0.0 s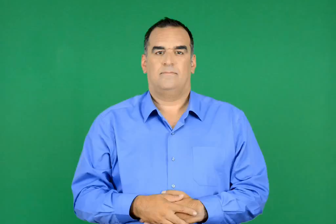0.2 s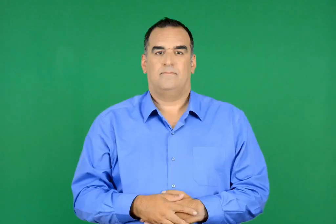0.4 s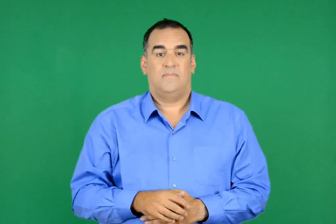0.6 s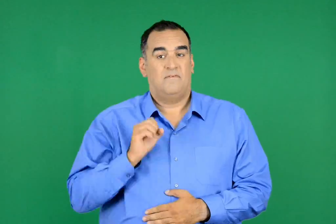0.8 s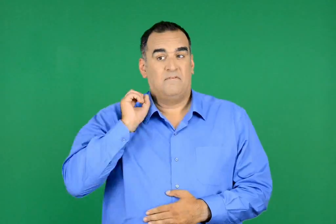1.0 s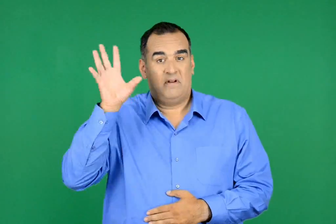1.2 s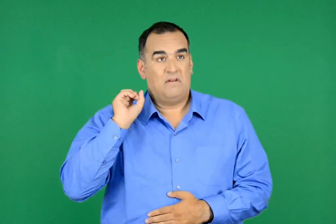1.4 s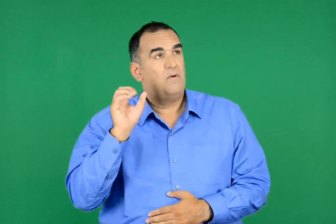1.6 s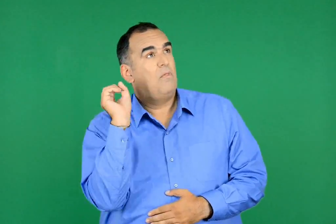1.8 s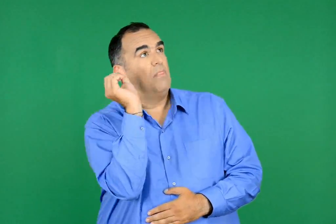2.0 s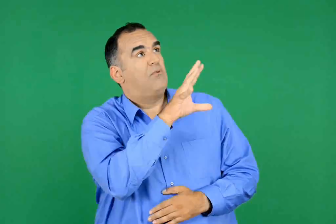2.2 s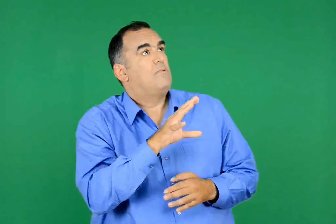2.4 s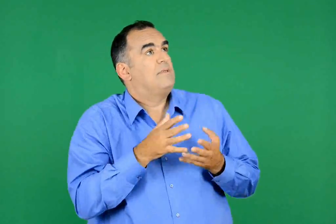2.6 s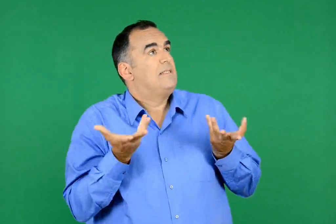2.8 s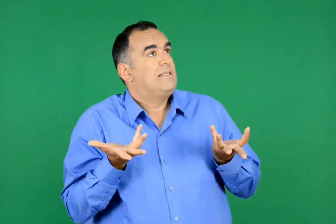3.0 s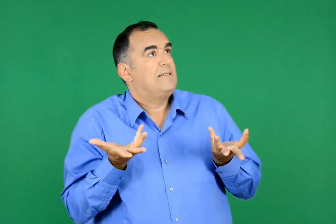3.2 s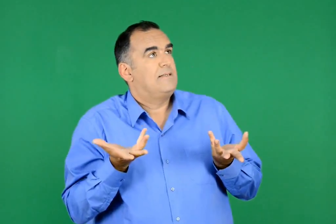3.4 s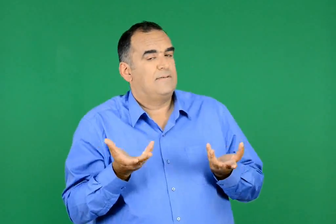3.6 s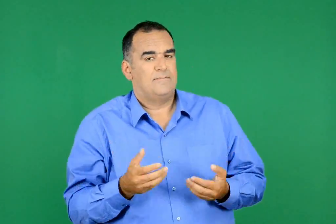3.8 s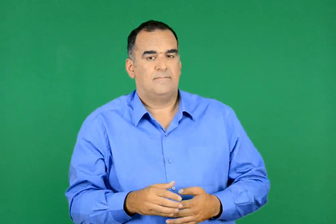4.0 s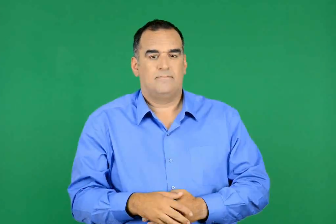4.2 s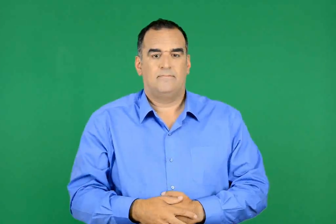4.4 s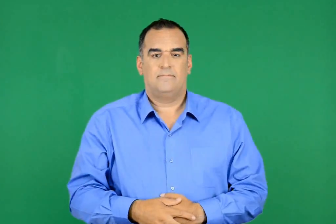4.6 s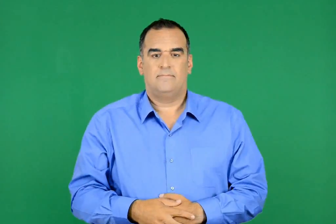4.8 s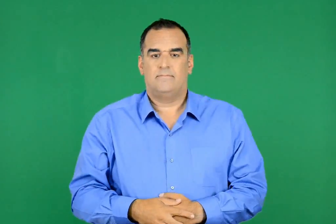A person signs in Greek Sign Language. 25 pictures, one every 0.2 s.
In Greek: τι σου χάρισαν οι φάλαινες ;
